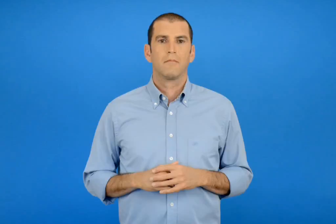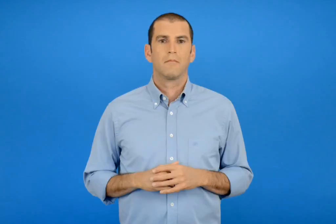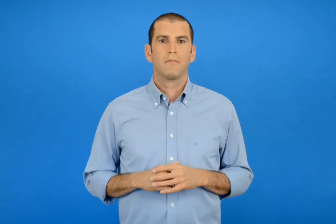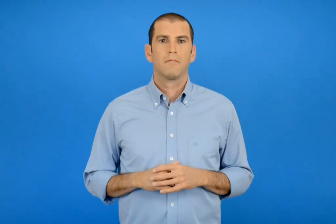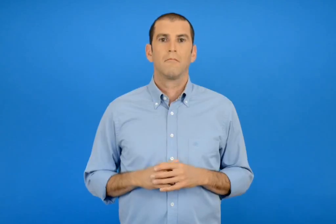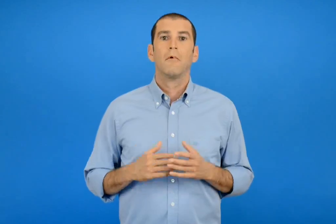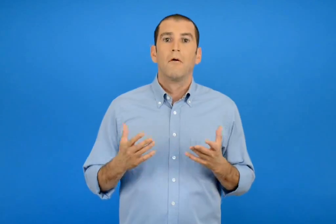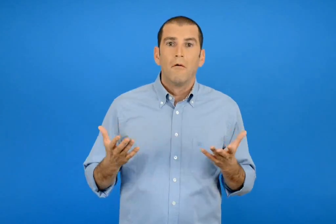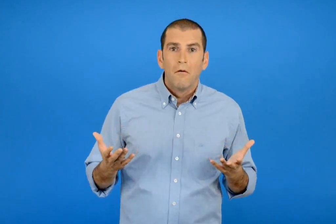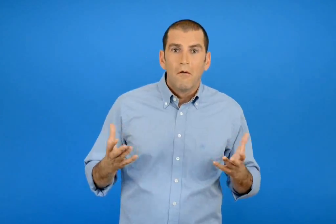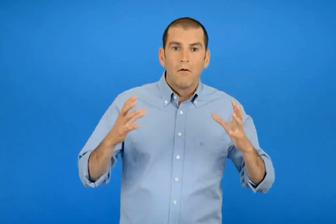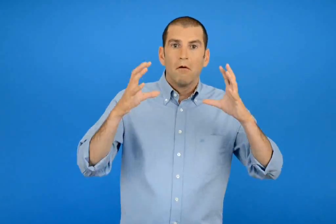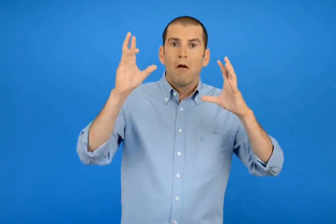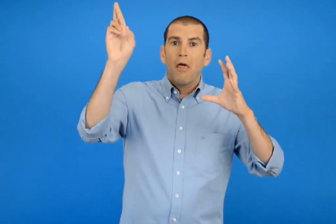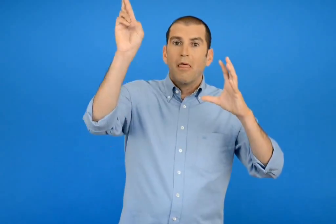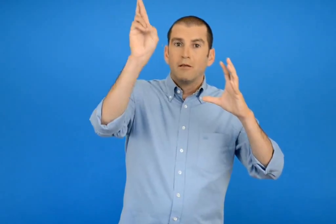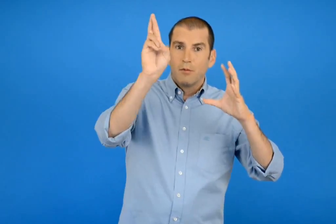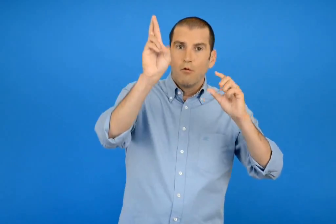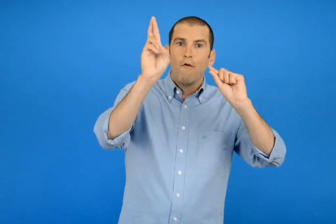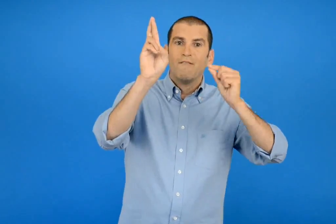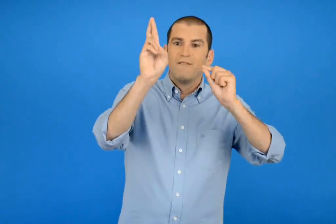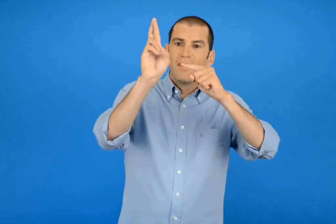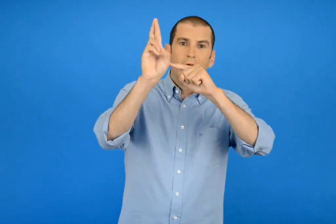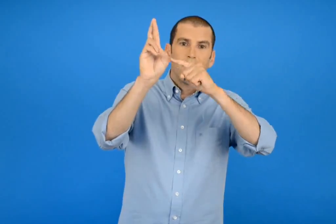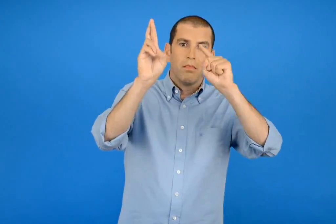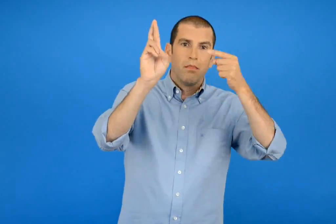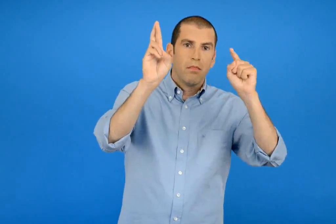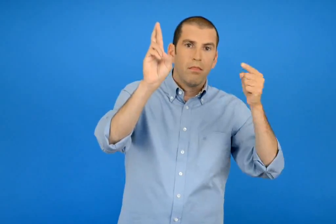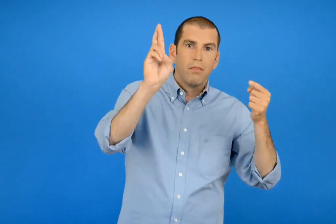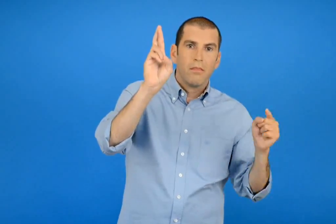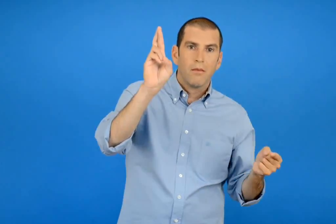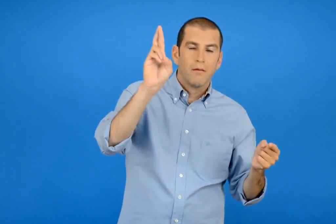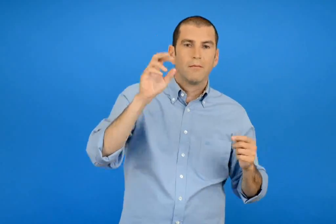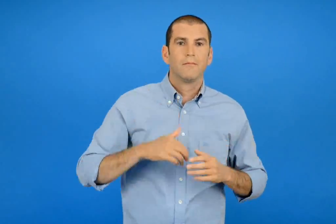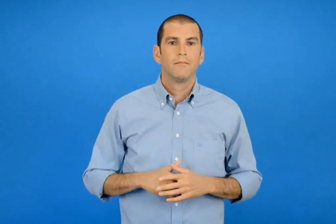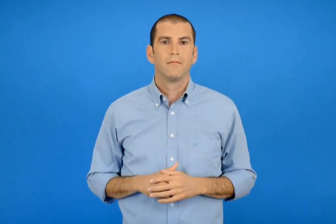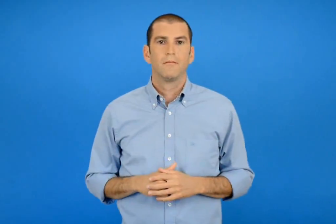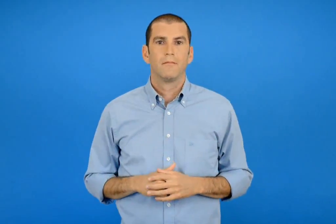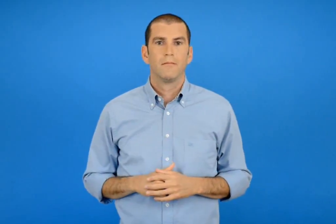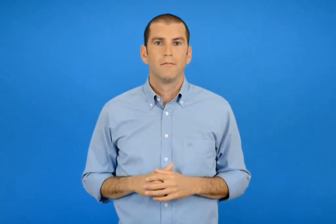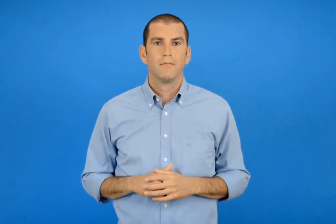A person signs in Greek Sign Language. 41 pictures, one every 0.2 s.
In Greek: μα από το διαστημόπλοιο έφυγε μια βίδα
